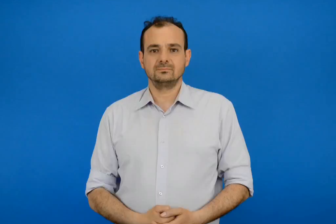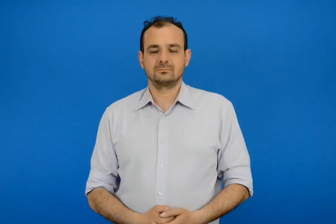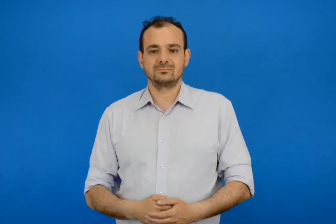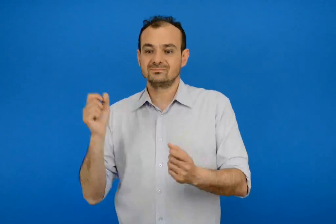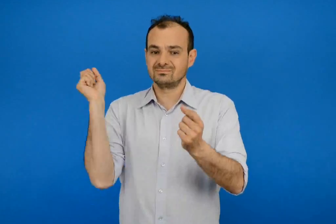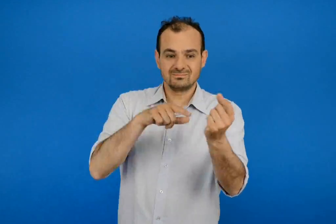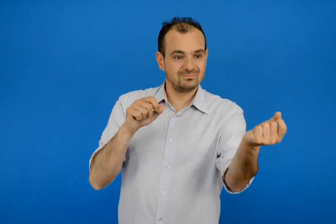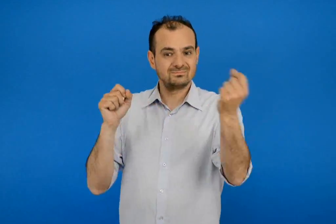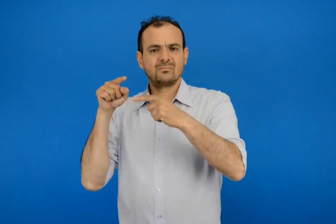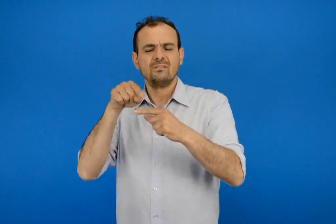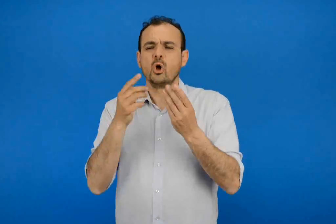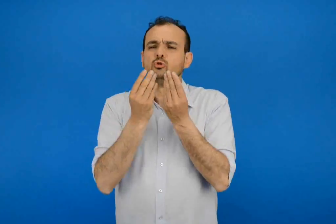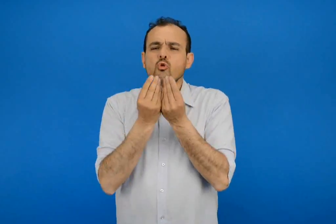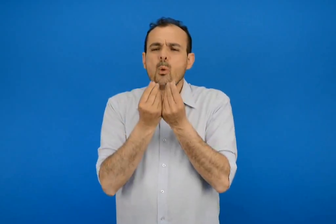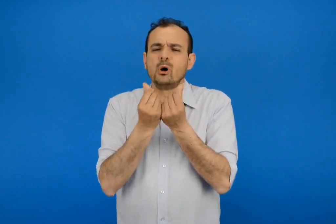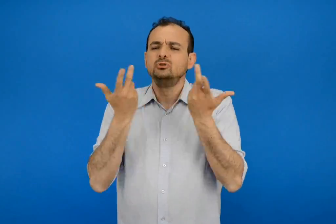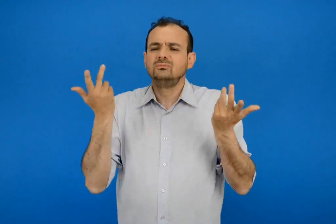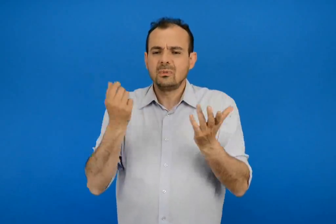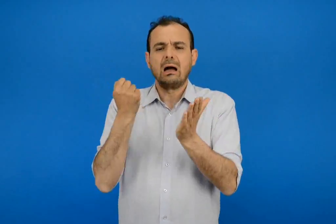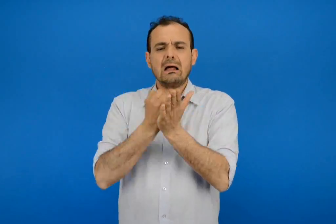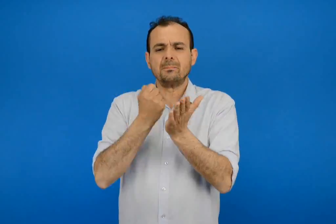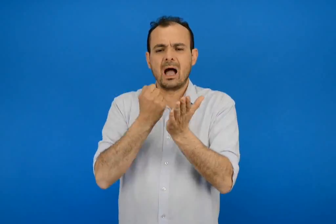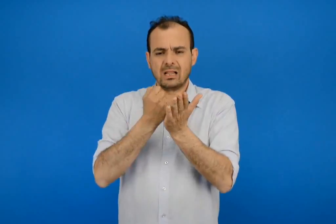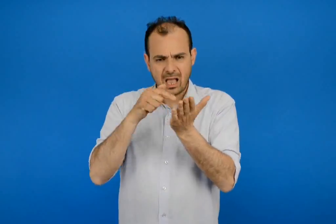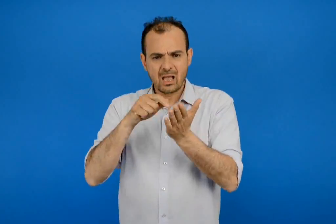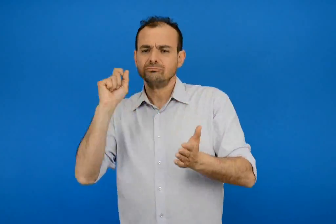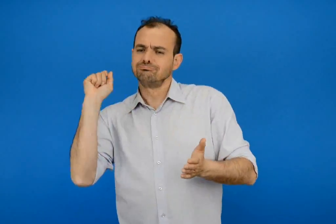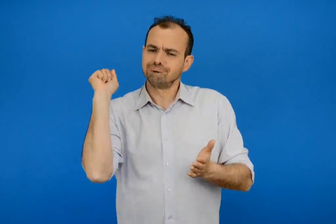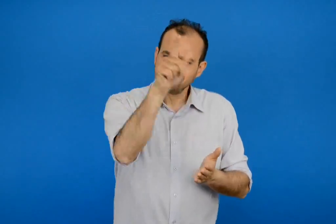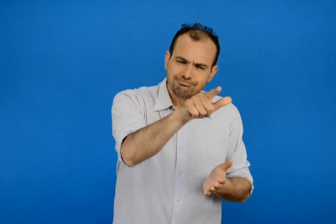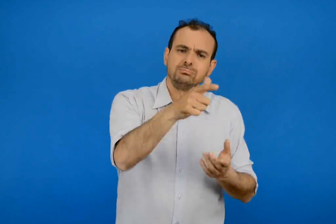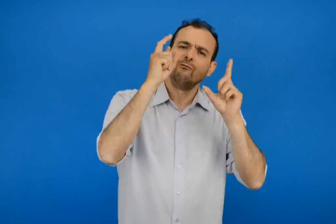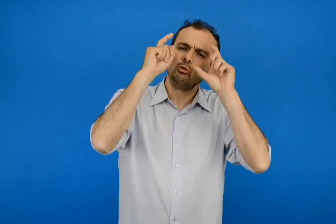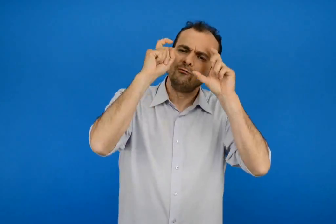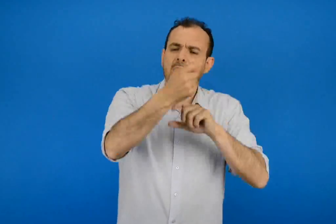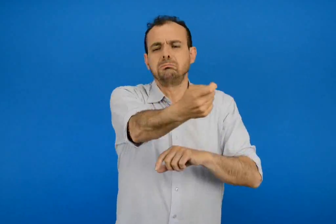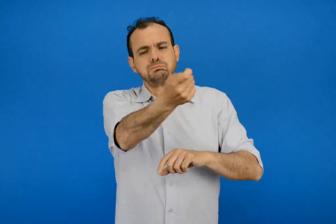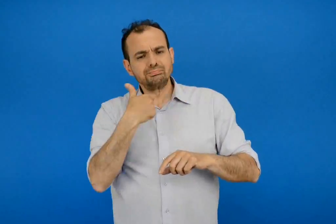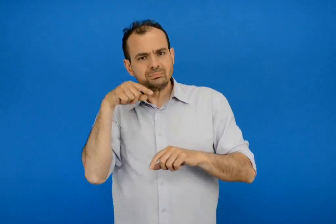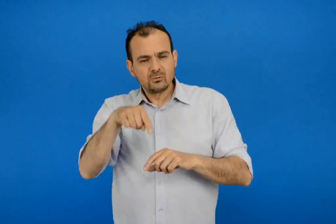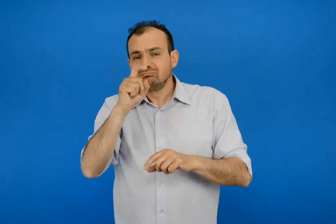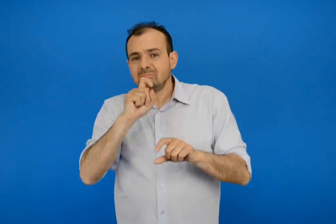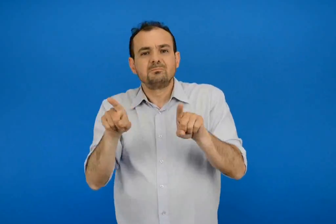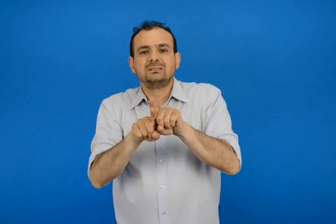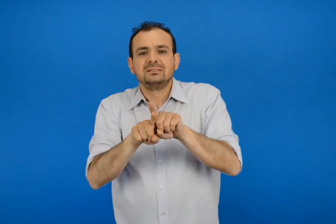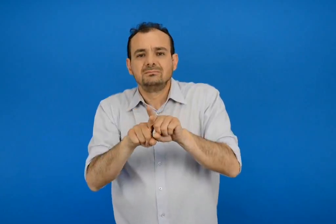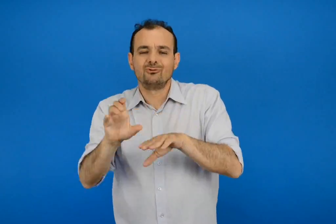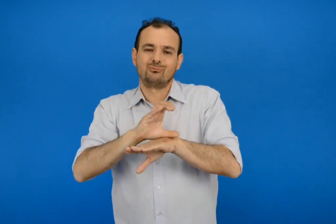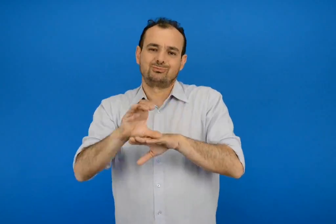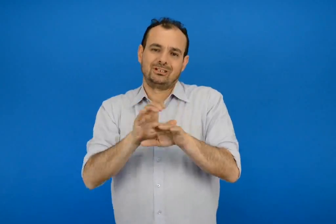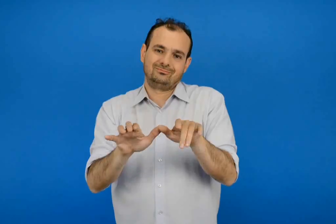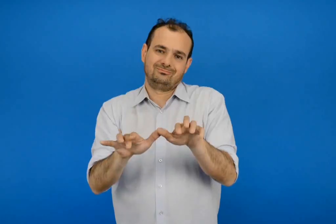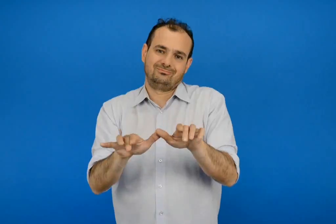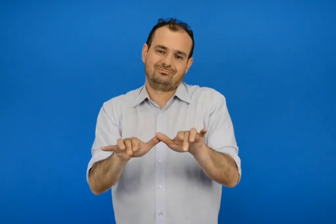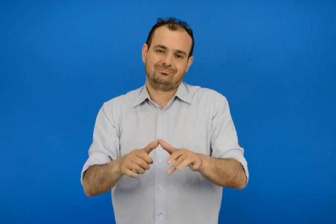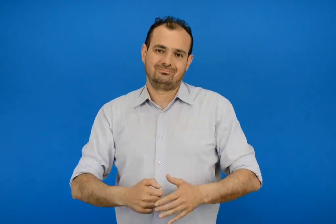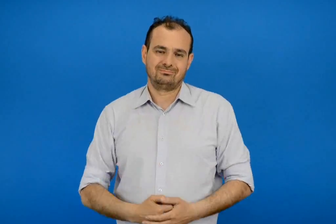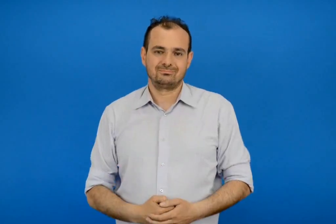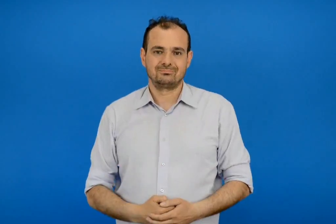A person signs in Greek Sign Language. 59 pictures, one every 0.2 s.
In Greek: ηλεκτρονικό ταχυδρομείο ο τρόπος με τον οποίο παίρνουμε η στέλνουμε γράμματα και φωτογραφίες με τη βοήθεια του ηλεκτρονικού υπολογιστή
